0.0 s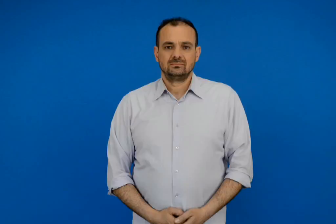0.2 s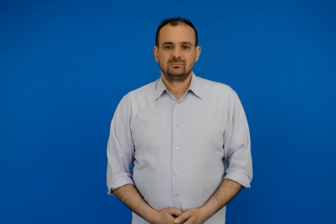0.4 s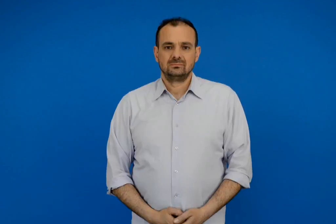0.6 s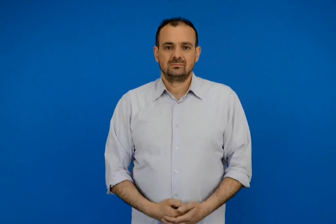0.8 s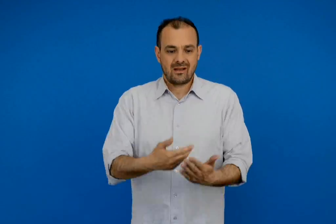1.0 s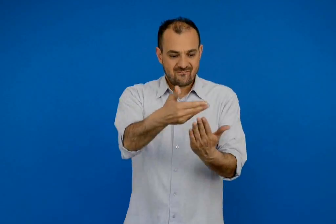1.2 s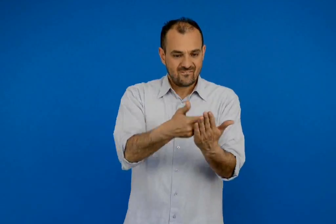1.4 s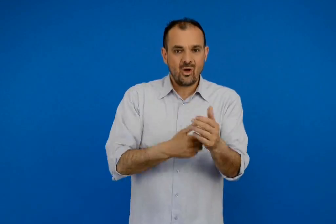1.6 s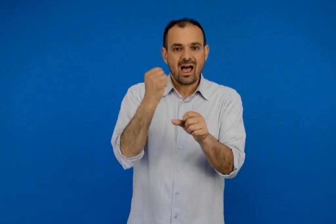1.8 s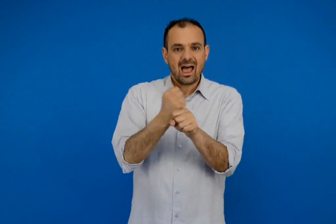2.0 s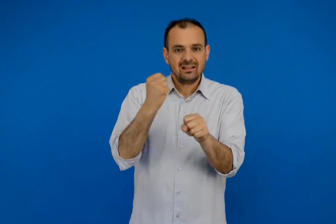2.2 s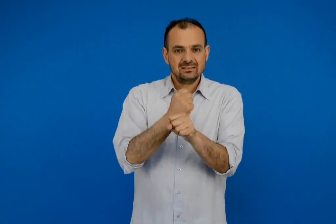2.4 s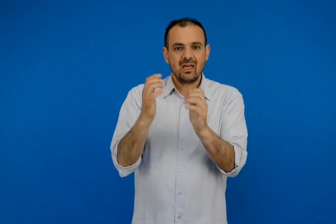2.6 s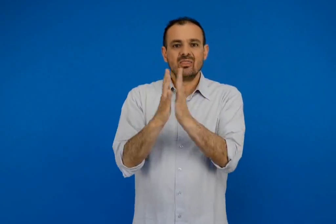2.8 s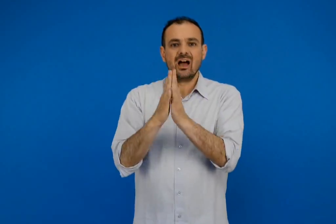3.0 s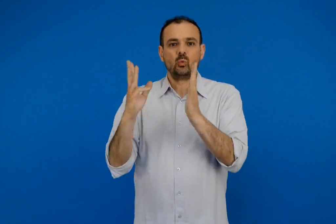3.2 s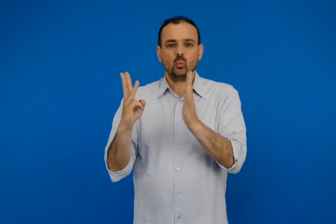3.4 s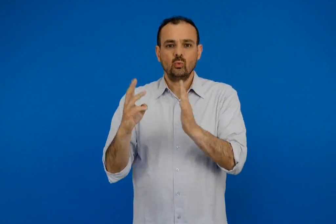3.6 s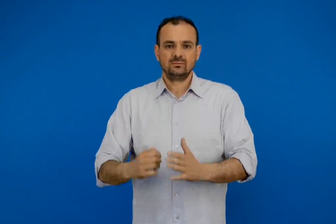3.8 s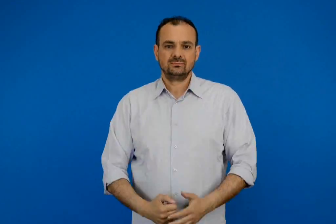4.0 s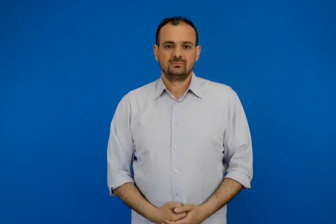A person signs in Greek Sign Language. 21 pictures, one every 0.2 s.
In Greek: φύλλο εργασίας 18
